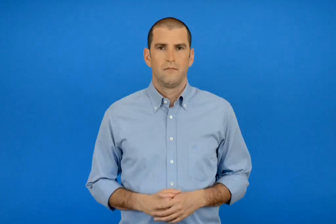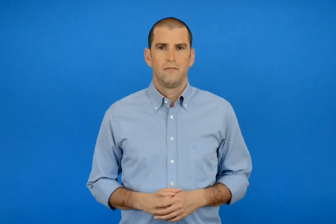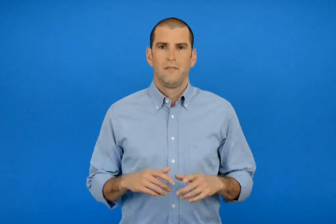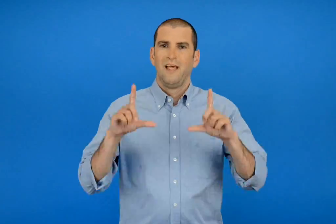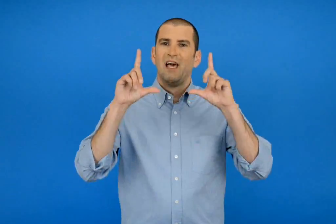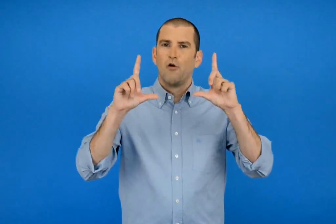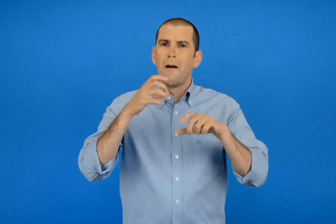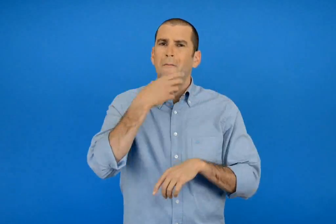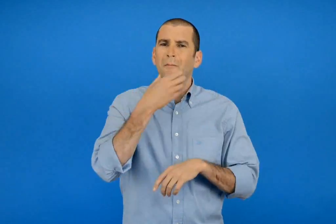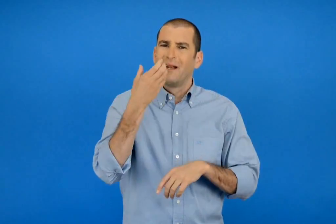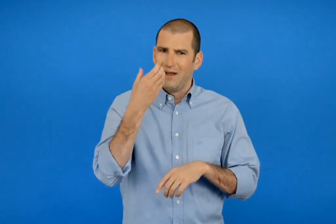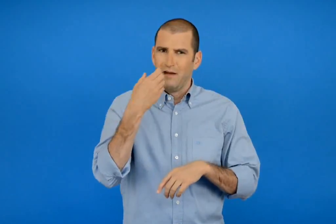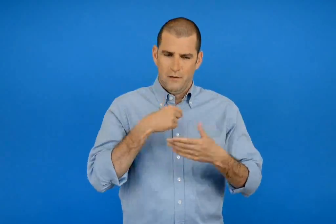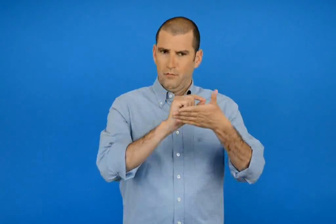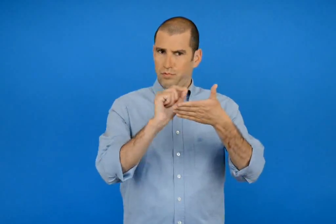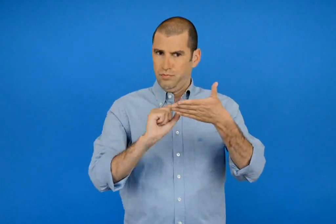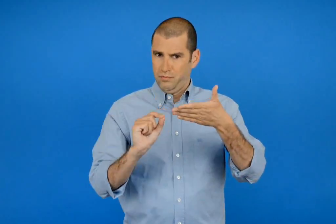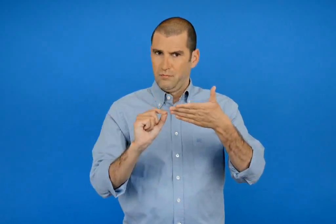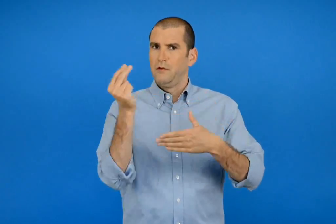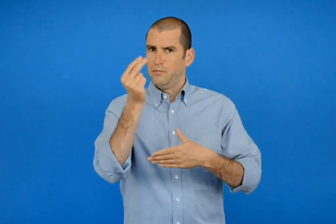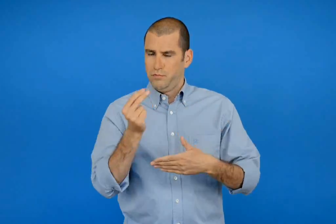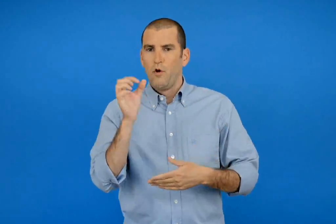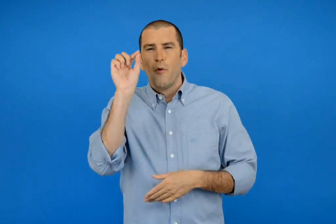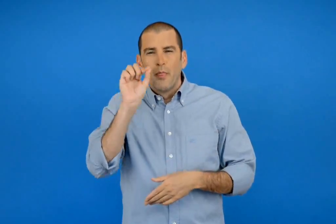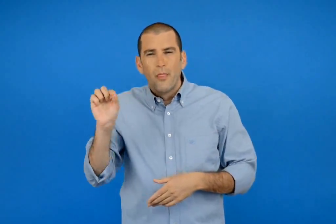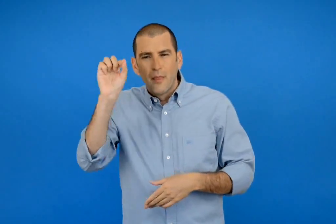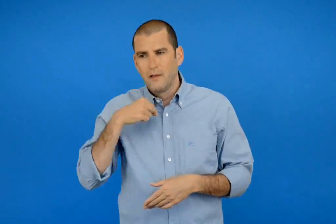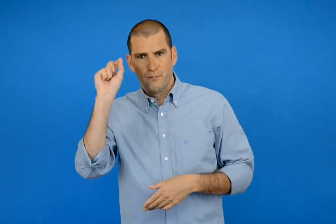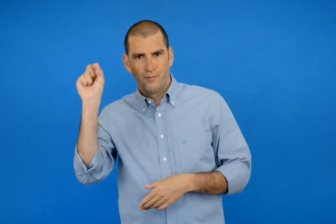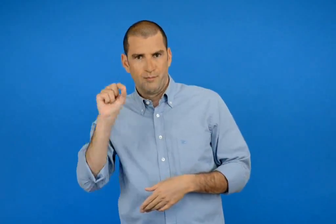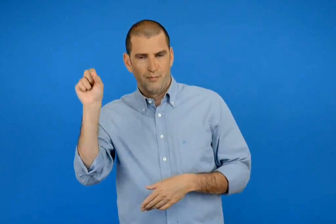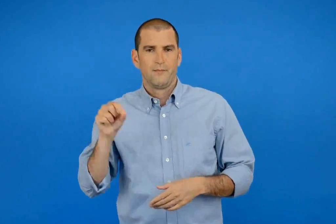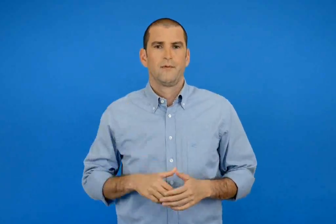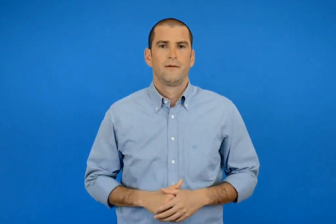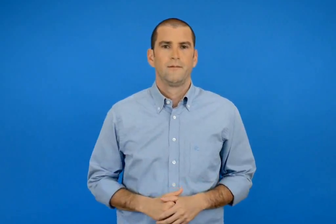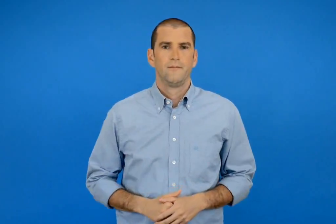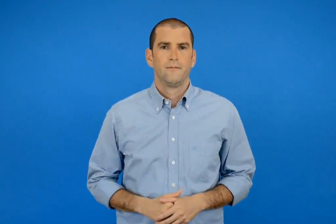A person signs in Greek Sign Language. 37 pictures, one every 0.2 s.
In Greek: συμπληρώνω την εικόνα με τα μήλα και τις κουκκίδες που λείπουν
